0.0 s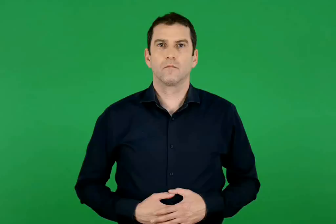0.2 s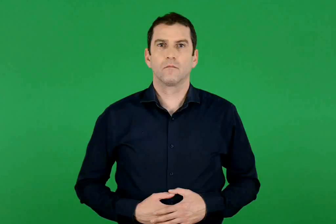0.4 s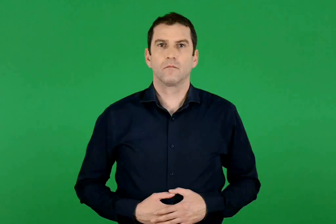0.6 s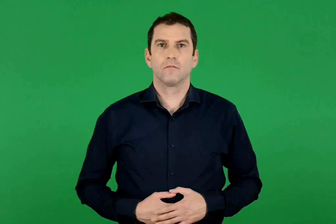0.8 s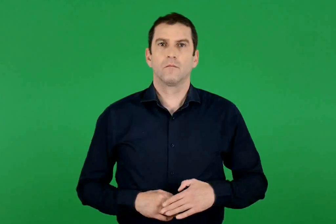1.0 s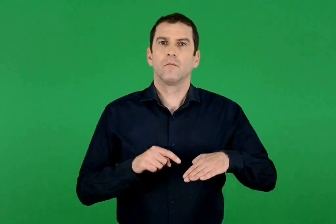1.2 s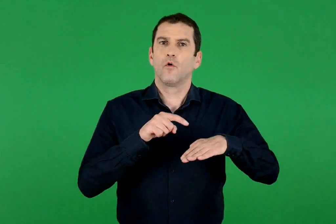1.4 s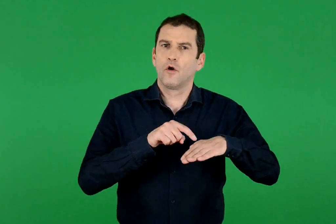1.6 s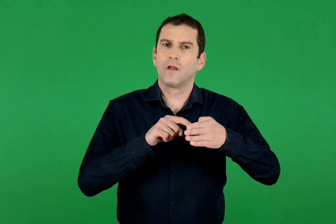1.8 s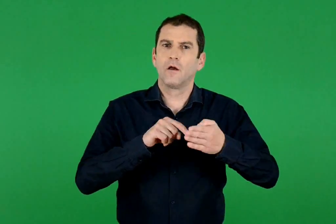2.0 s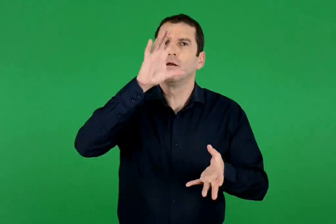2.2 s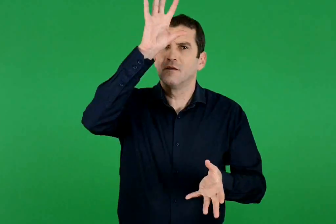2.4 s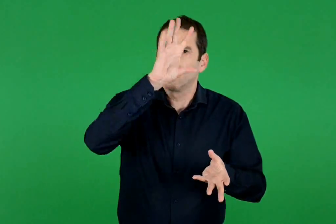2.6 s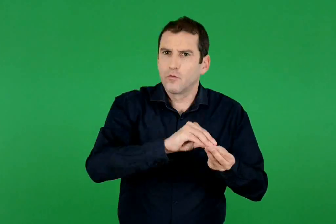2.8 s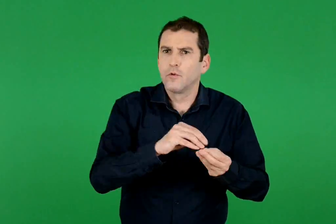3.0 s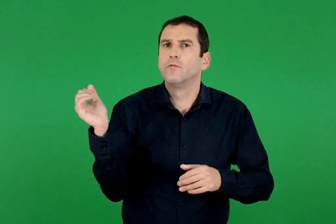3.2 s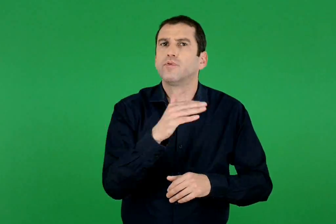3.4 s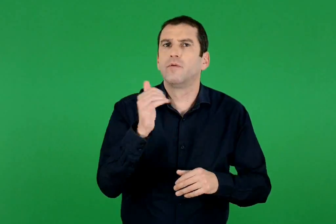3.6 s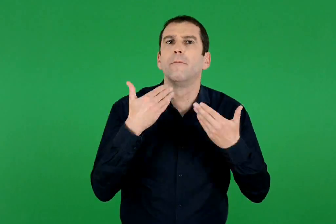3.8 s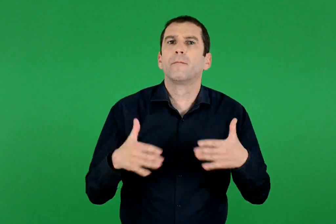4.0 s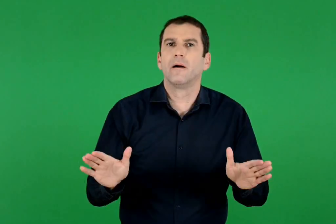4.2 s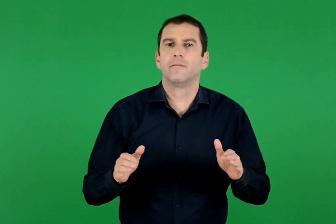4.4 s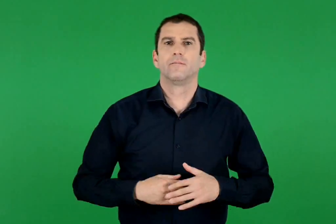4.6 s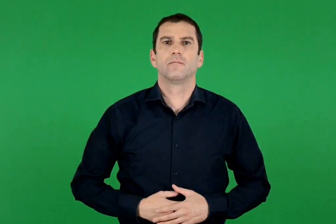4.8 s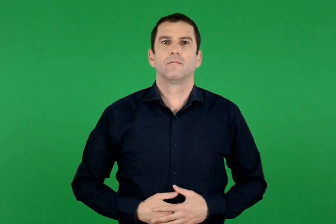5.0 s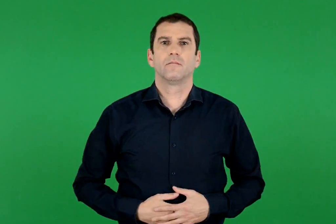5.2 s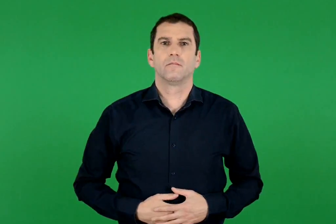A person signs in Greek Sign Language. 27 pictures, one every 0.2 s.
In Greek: σύνολο οχημάτων που πέρασαν
